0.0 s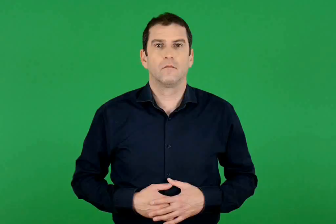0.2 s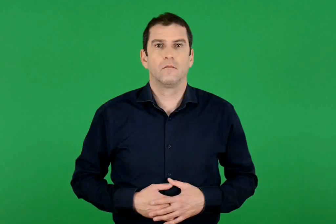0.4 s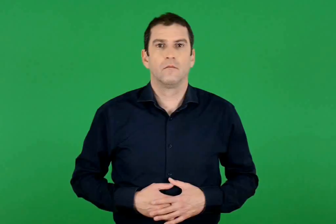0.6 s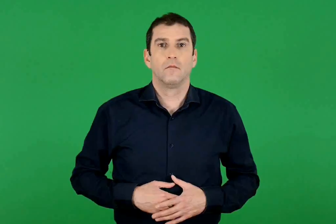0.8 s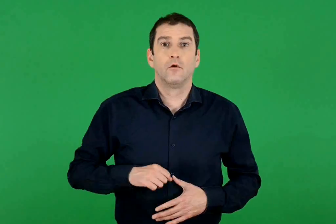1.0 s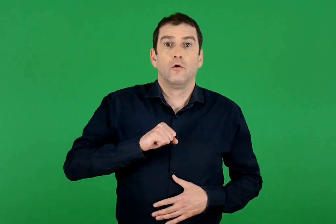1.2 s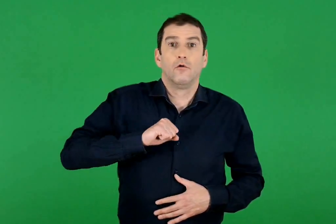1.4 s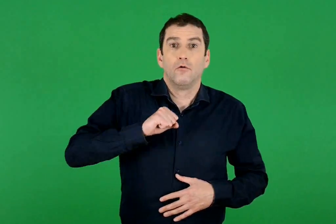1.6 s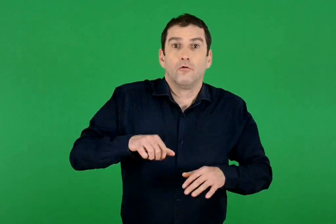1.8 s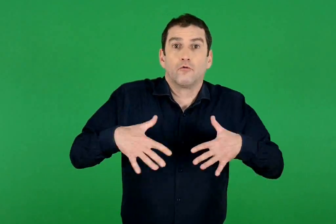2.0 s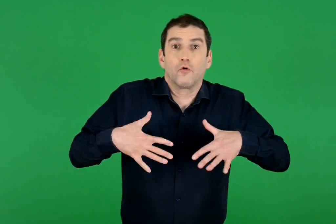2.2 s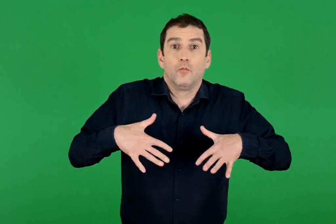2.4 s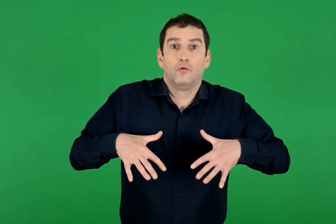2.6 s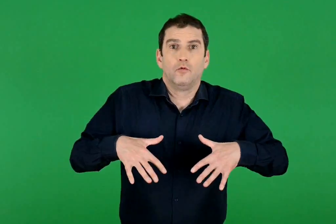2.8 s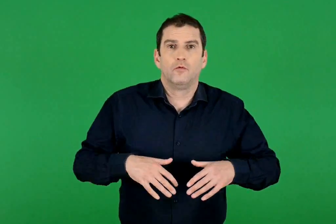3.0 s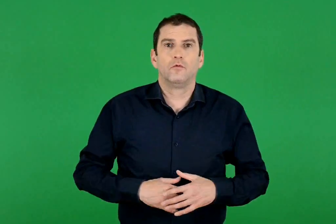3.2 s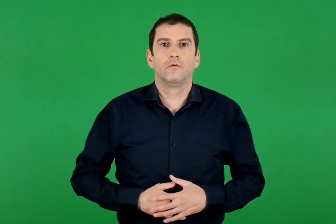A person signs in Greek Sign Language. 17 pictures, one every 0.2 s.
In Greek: τρόμος
